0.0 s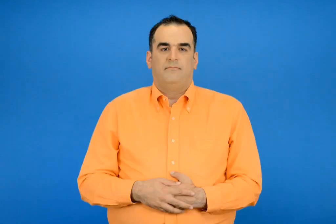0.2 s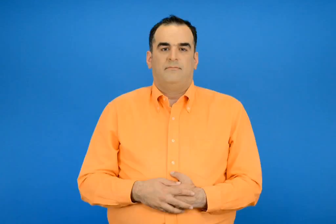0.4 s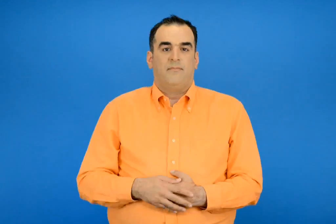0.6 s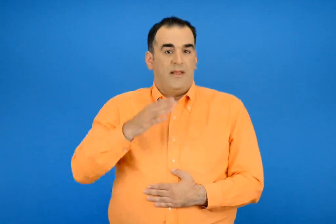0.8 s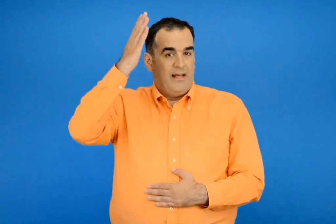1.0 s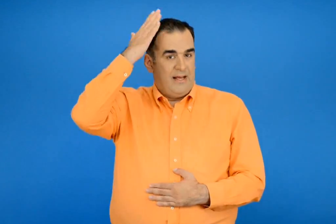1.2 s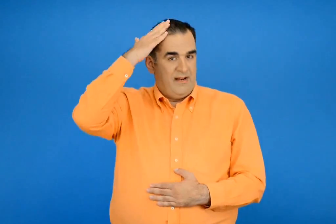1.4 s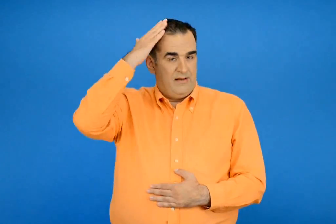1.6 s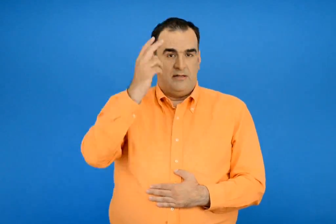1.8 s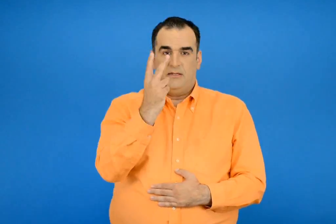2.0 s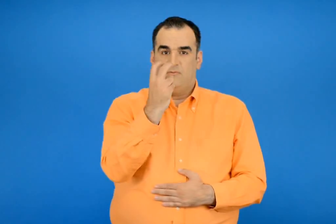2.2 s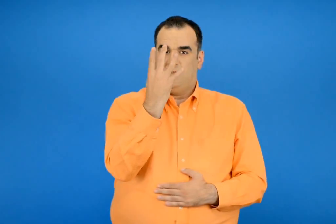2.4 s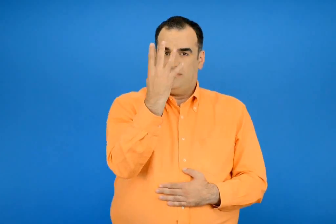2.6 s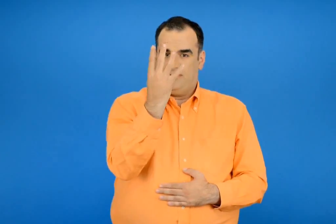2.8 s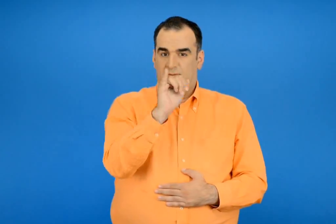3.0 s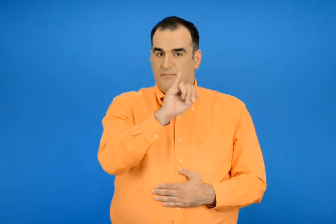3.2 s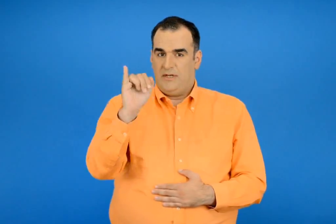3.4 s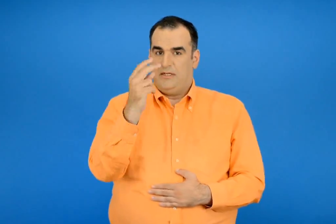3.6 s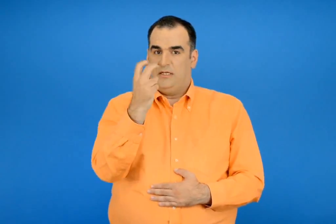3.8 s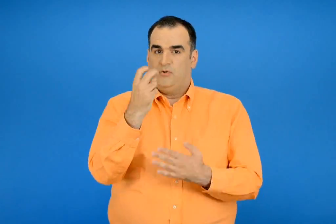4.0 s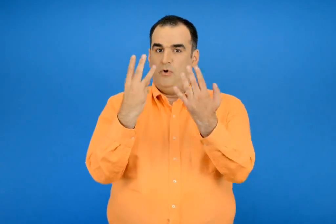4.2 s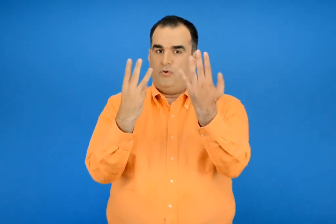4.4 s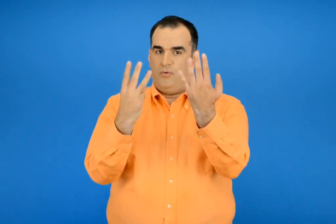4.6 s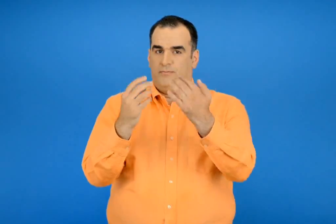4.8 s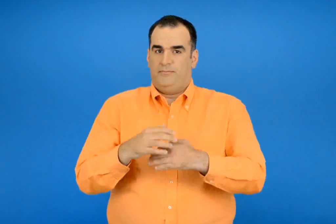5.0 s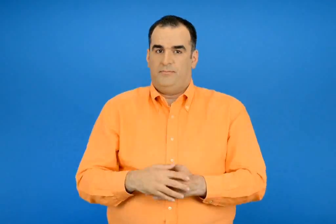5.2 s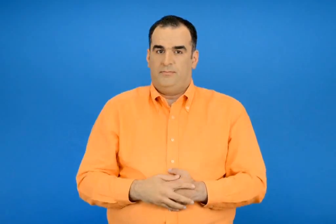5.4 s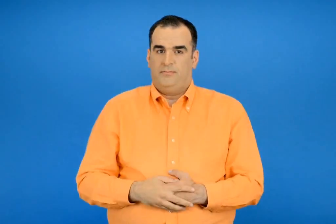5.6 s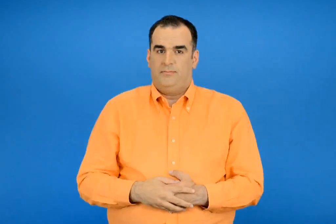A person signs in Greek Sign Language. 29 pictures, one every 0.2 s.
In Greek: κεφάλαια 24 - 28
